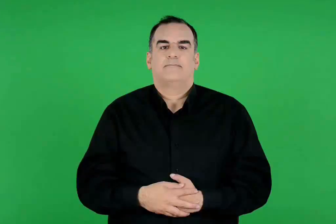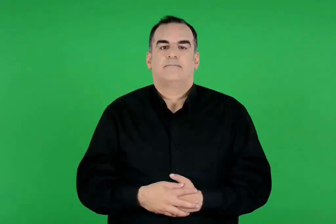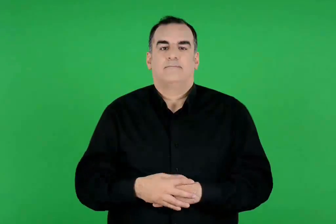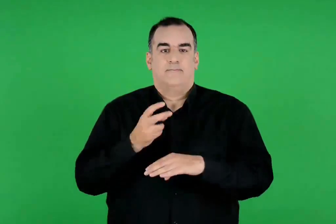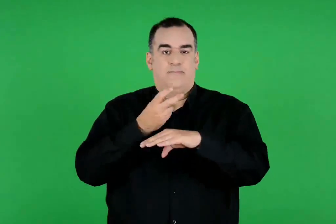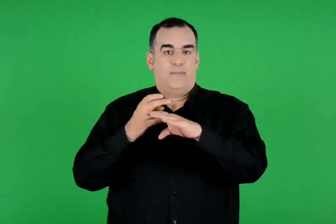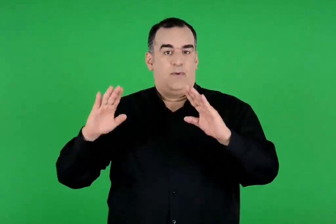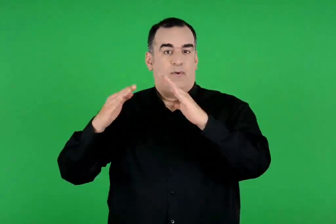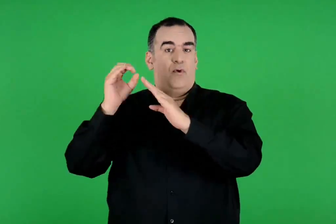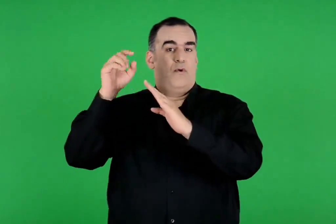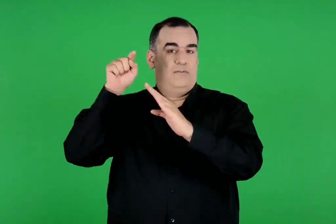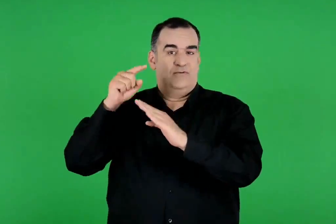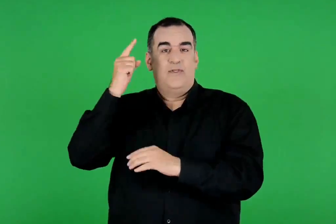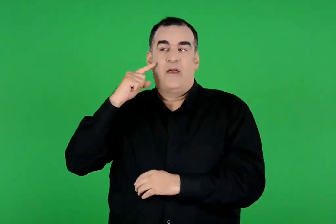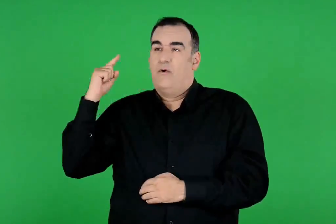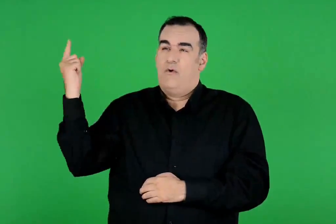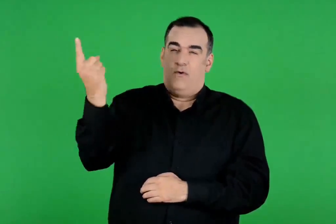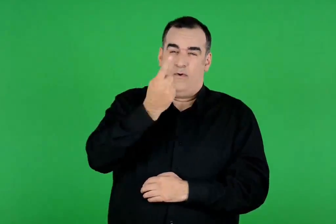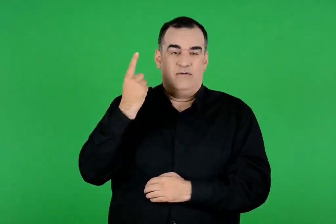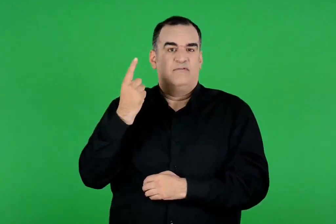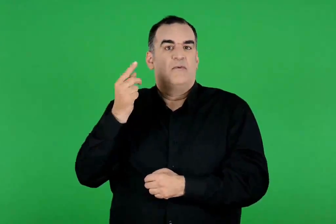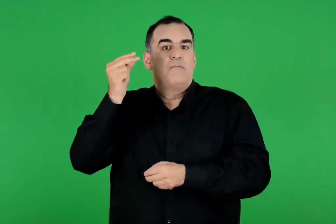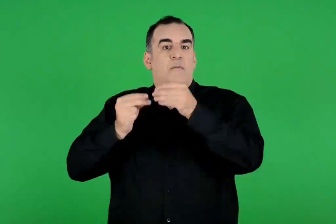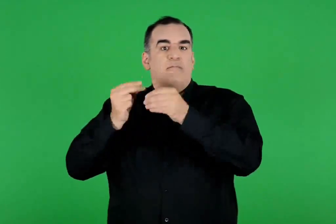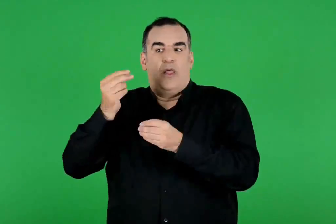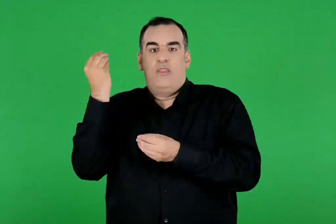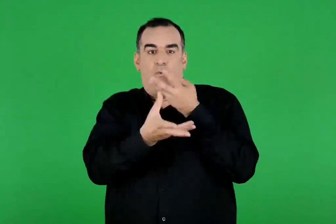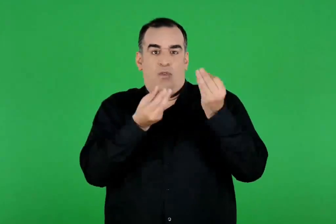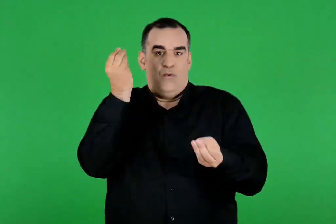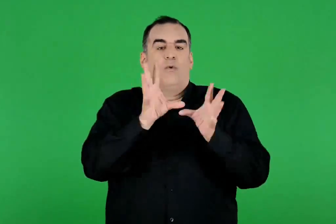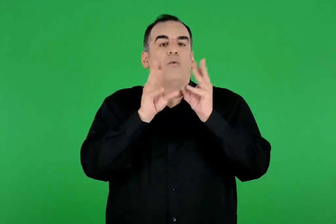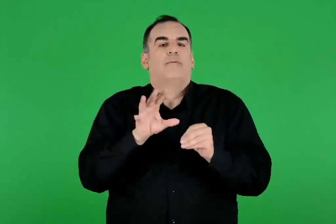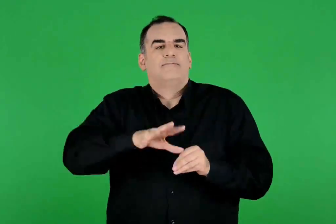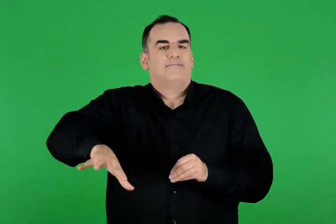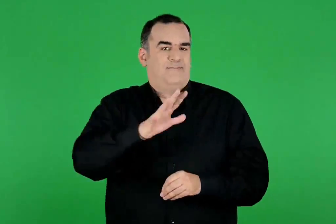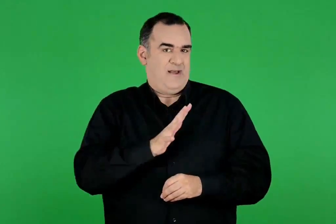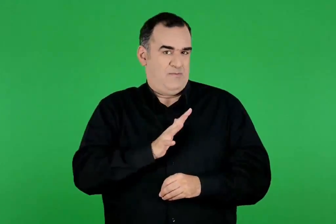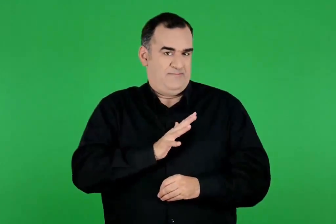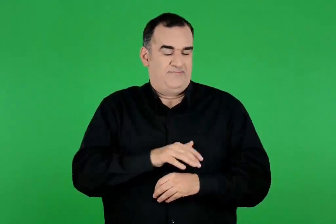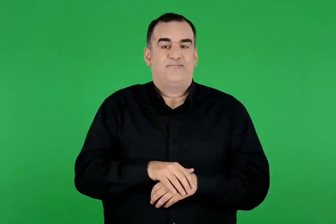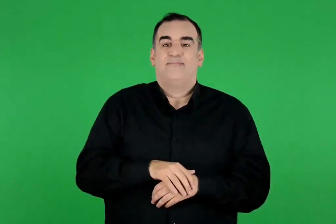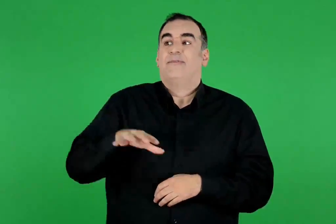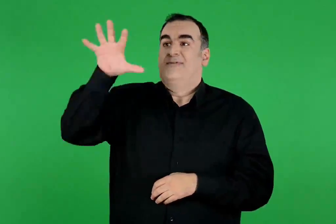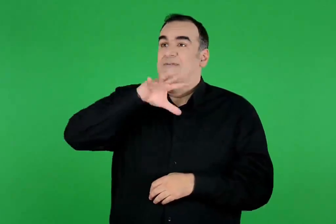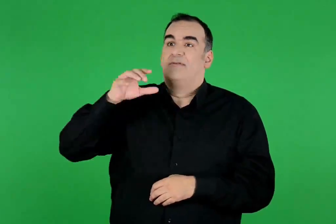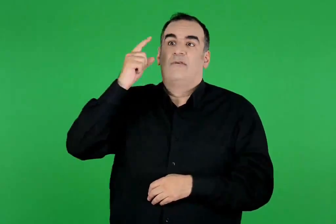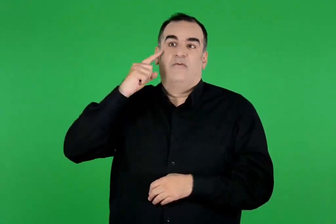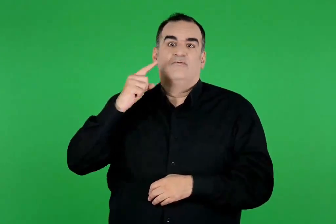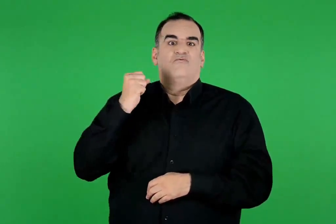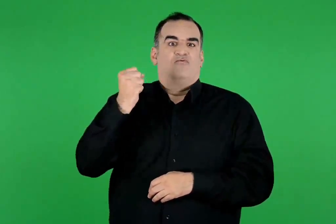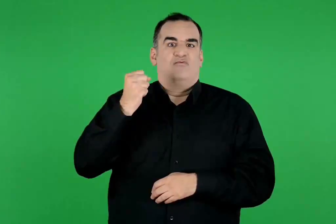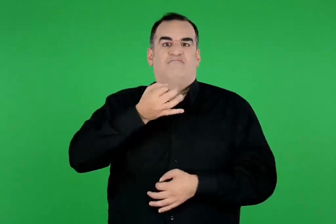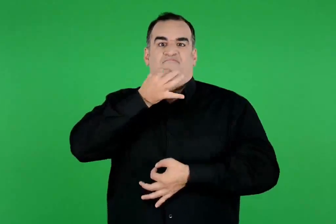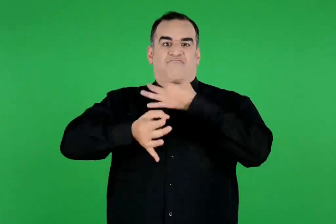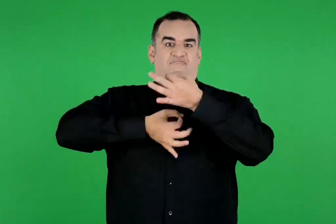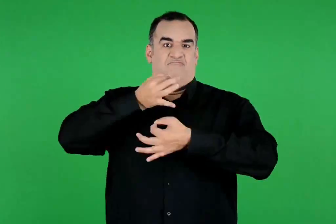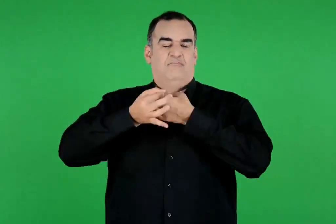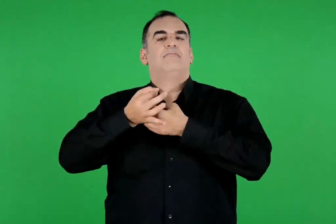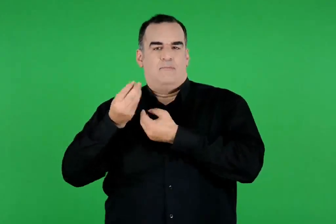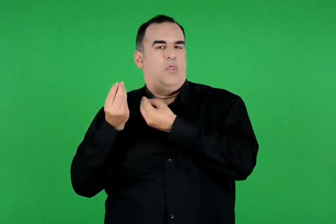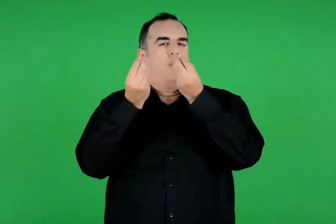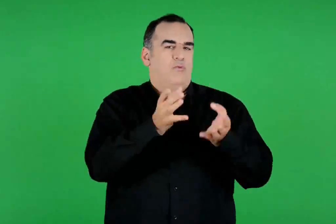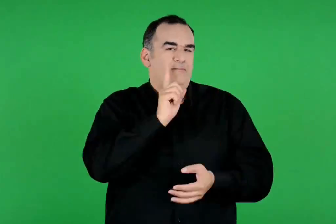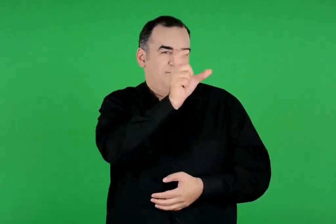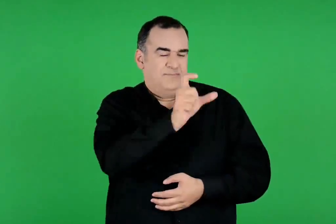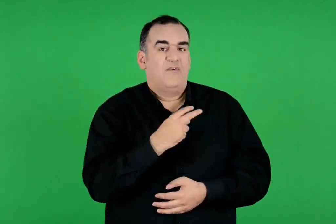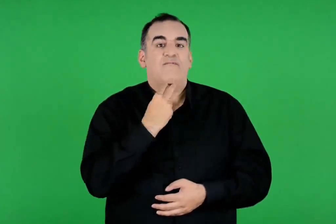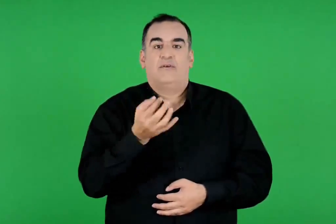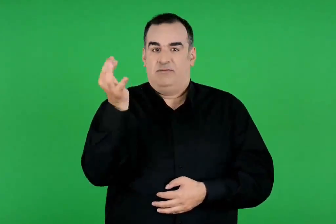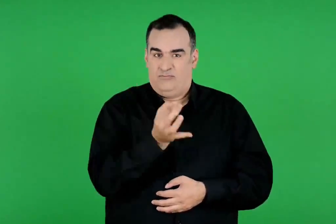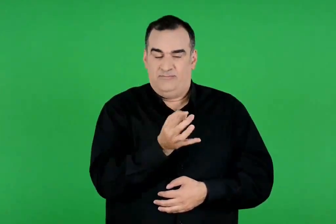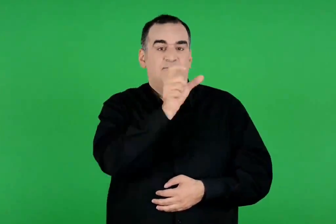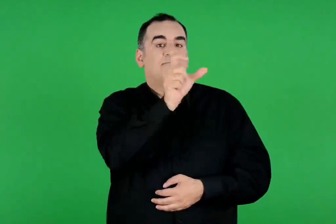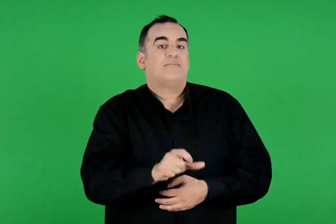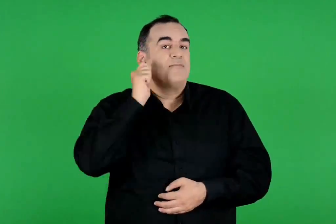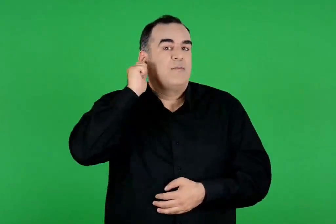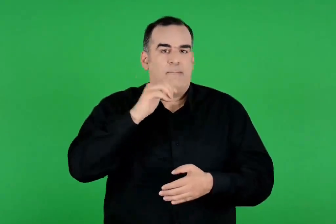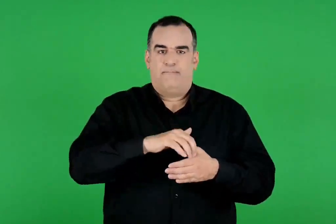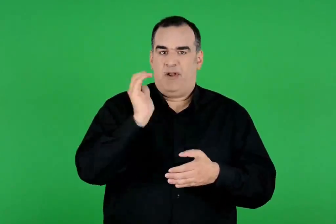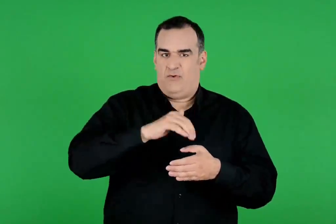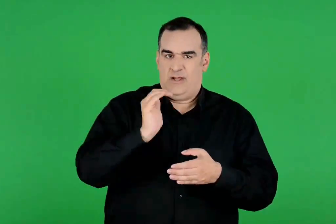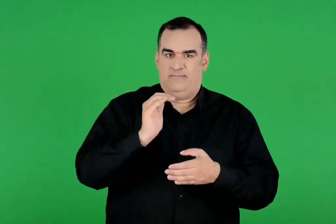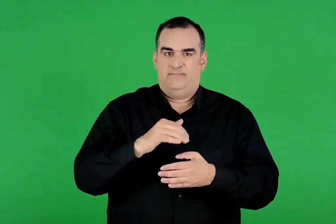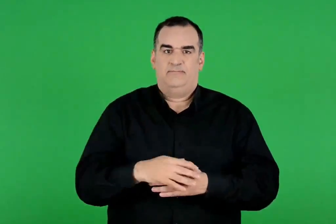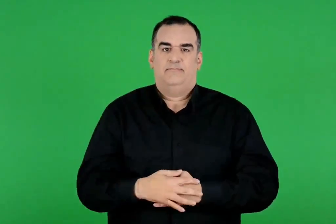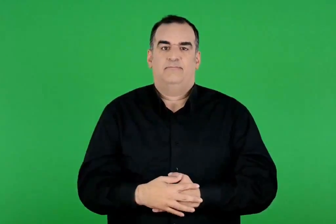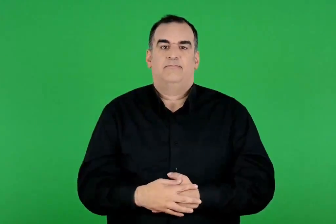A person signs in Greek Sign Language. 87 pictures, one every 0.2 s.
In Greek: τότε και των θεών ο κήρυκας της χάρισε ωραία φωνή , κι ονόμασε πανδώρα τη γυναίκα αυτή , γιατί οι θεοί του ολύμπου όλοι της δώρισαν κι από ένα δώρο συμφορά για τους ανθρώπους
